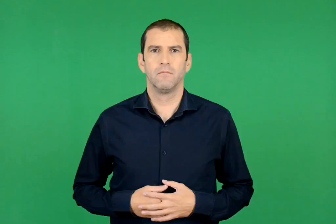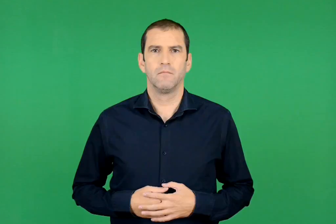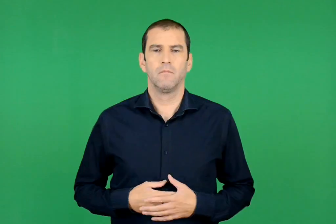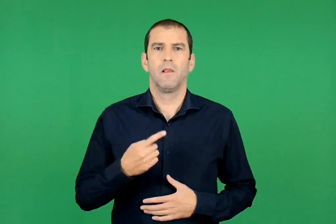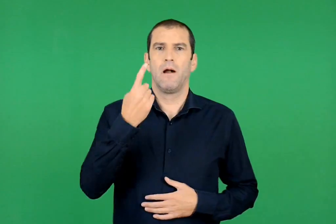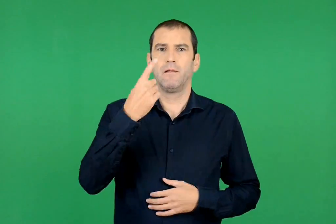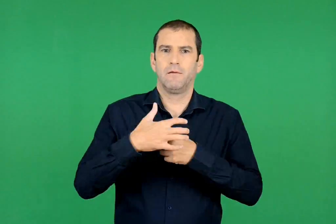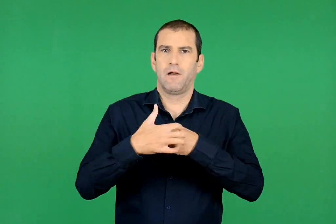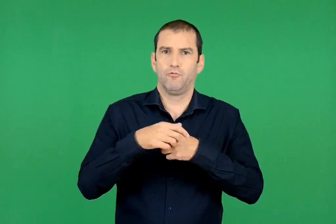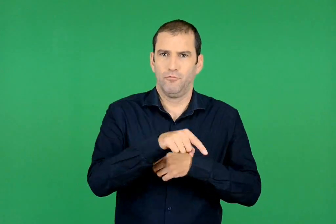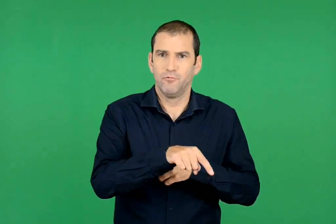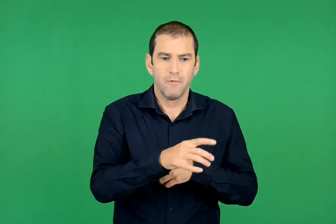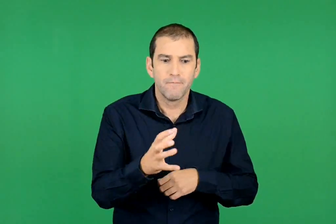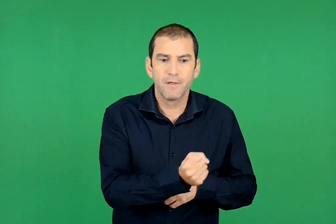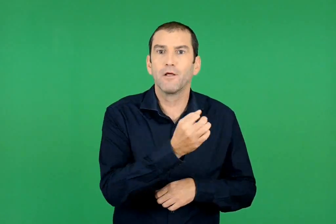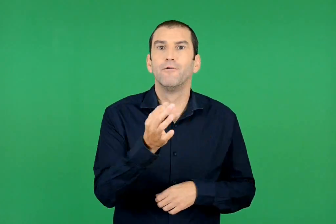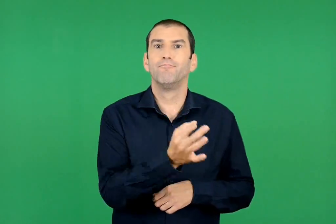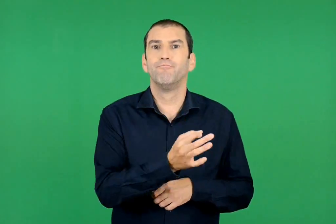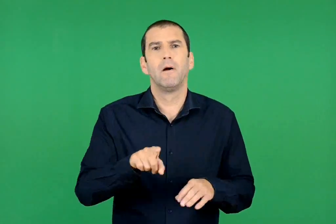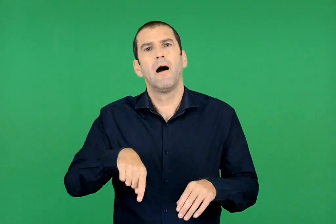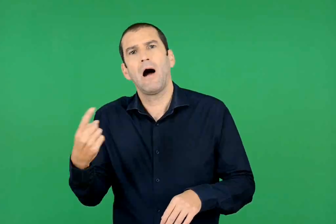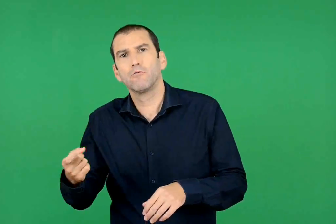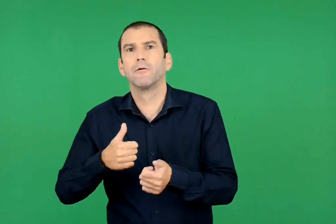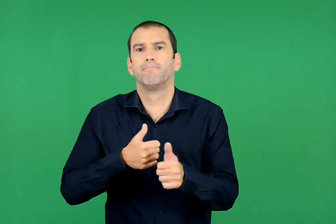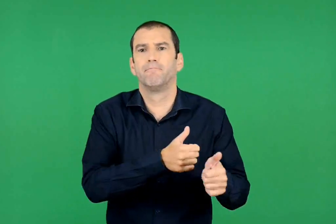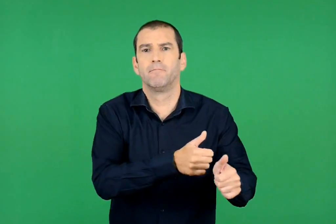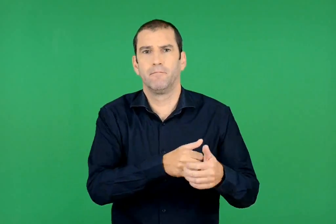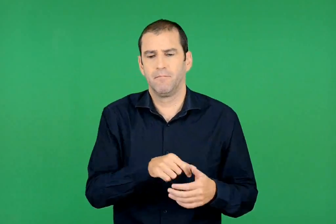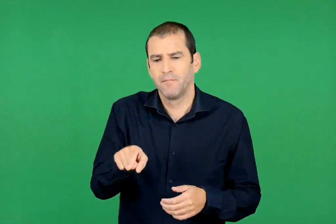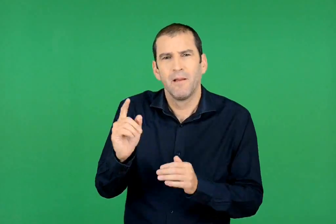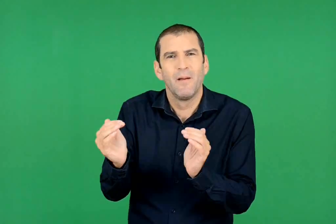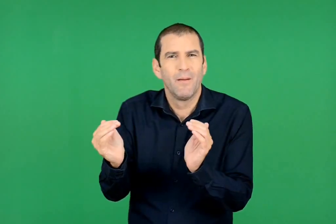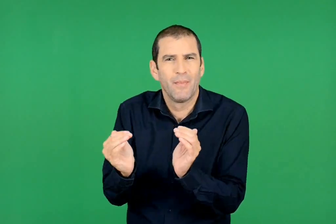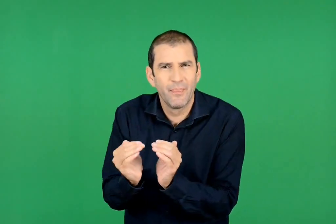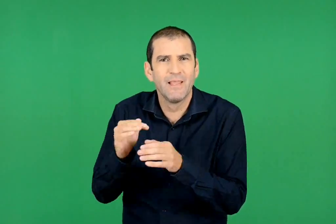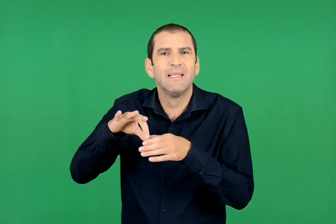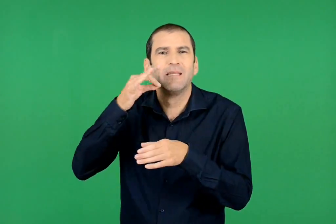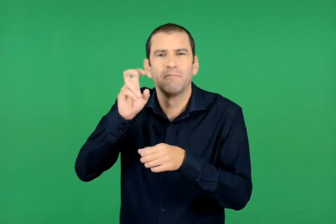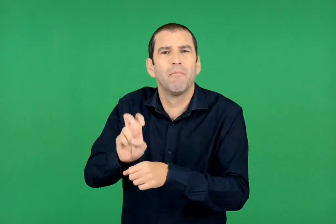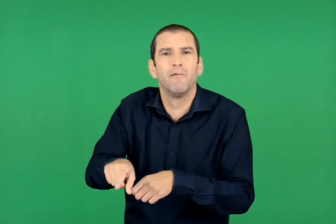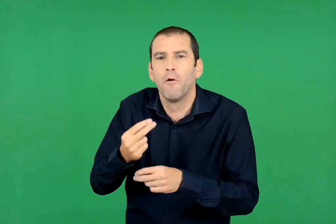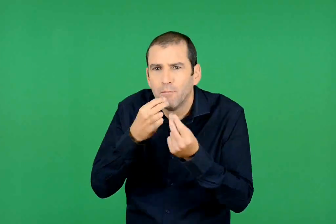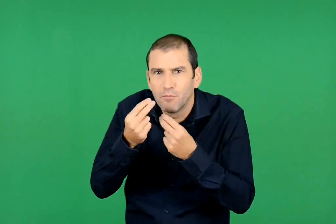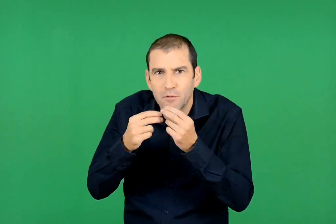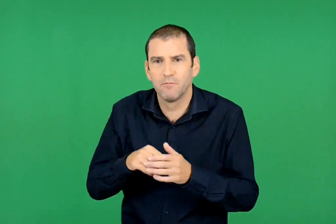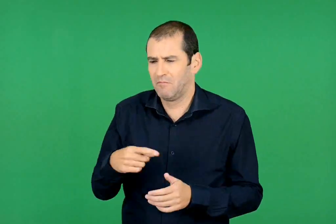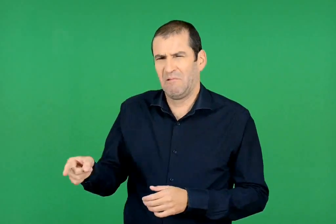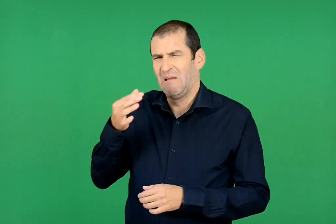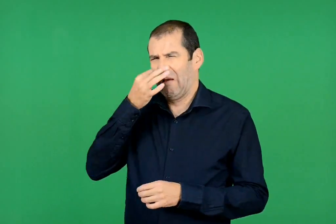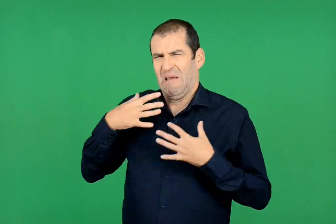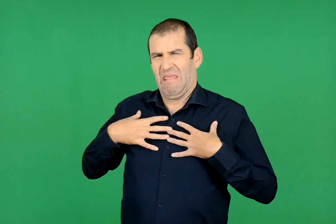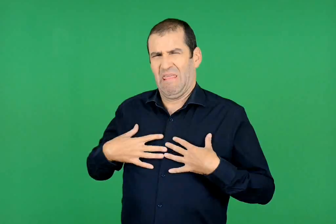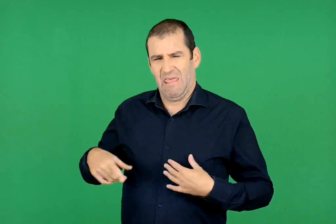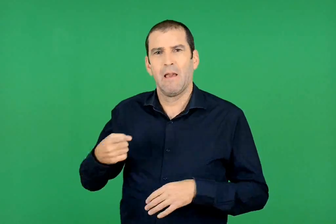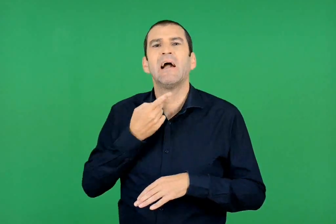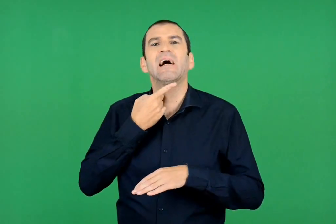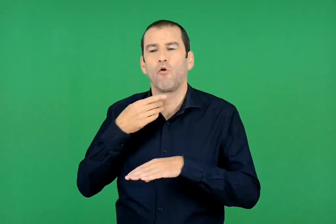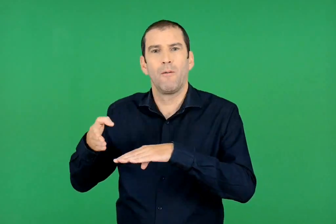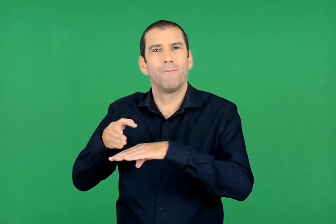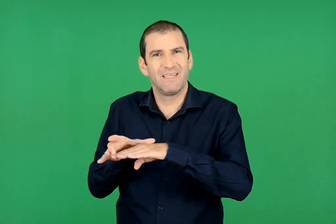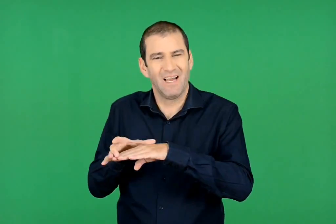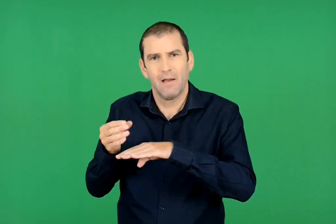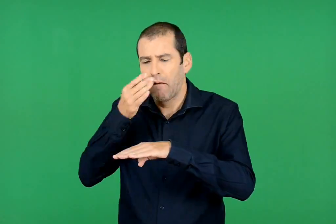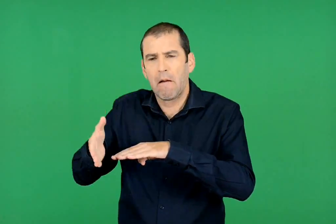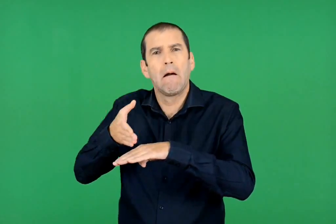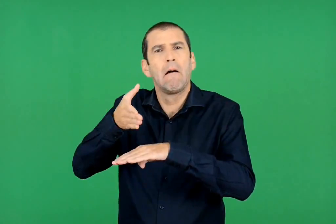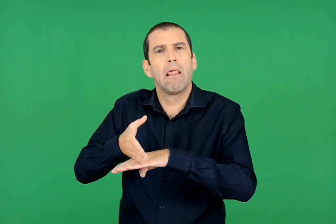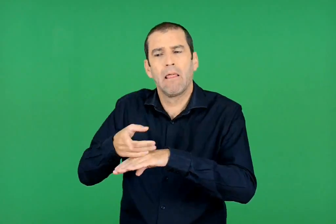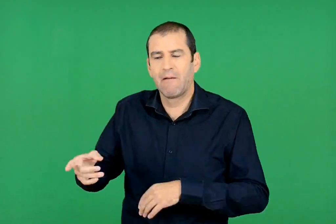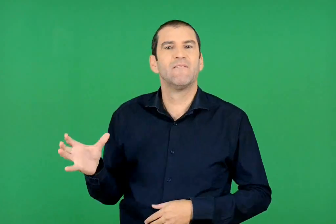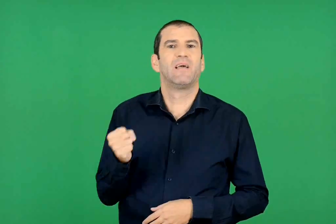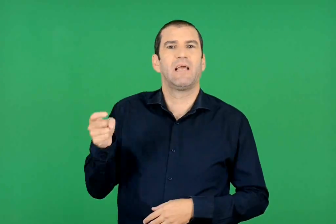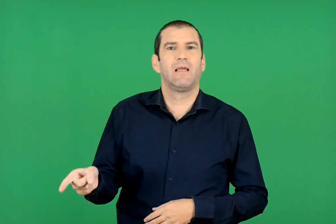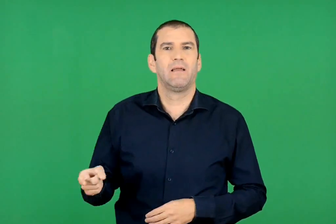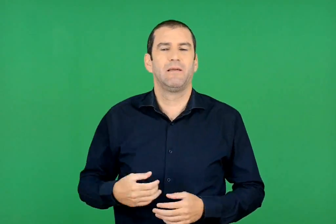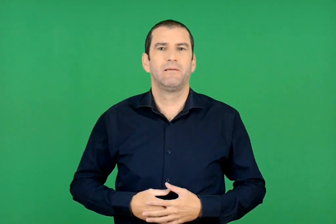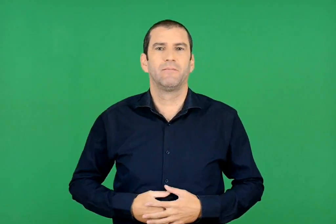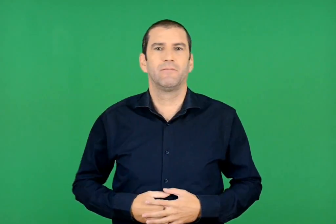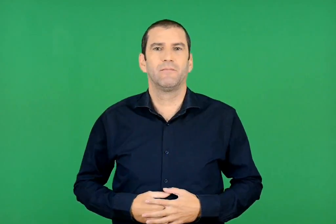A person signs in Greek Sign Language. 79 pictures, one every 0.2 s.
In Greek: ένας γάτος έχει βρει κάτι καλό κι ο άλλος τον κυνηγάει. ένας μικρούλης τρώει τσιπς και ένας ψωριάρης βρήκε μια πάστα μισοφαγωμένη
